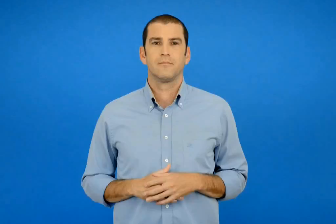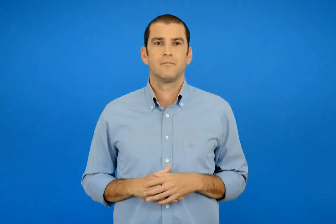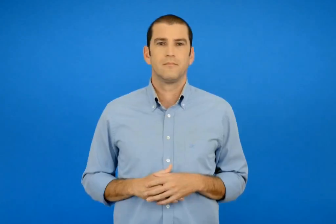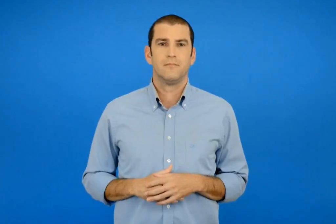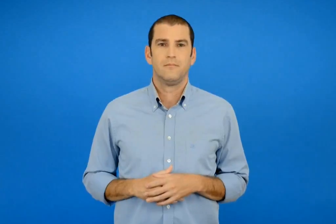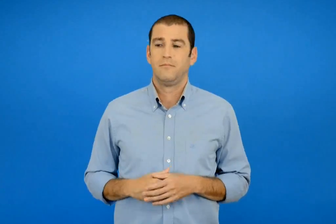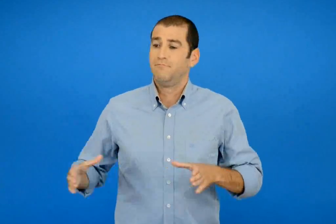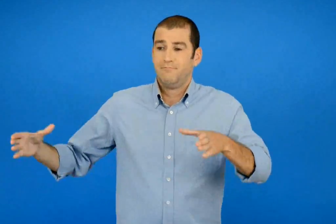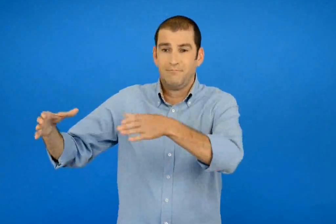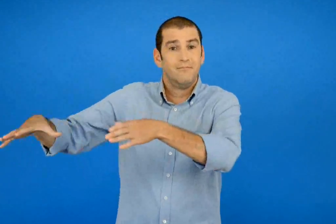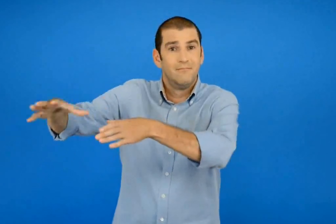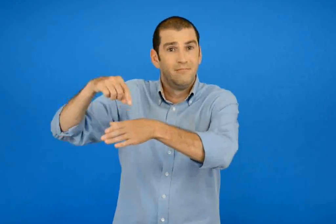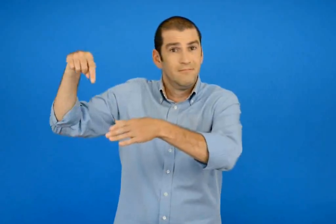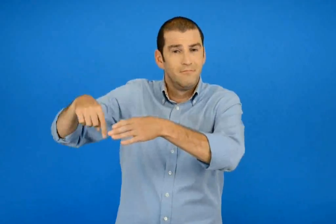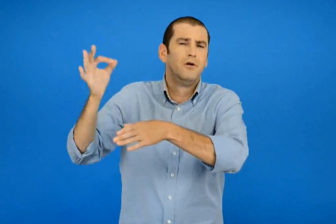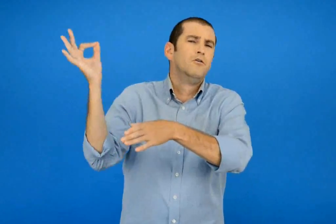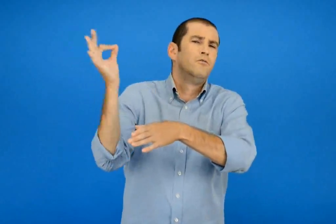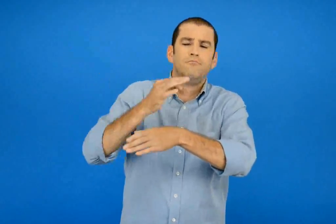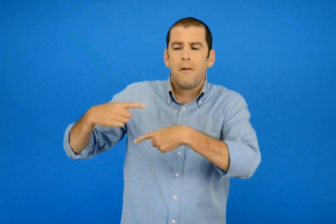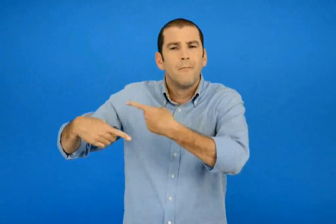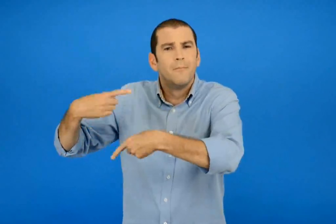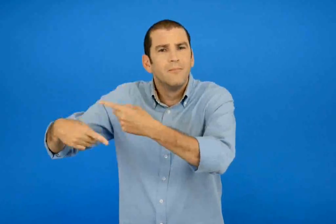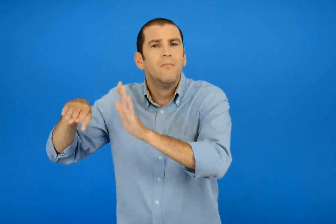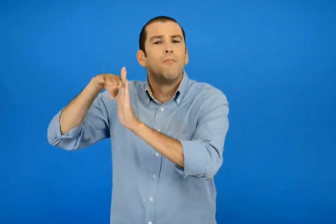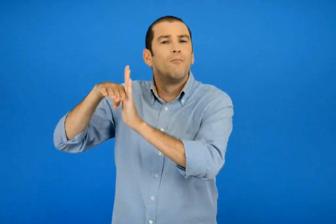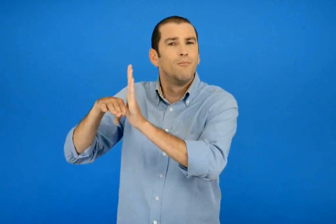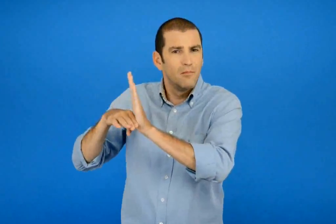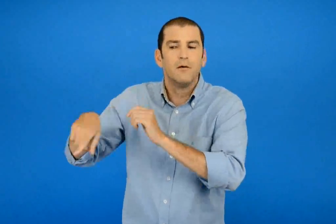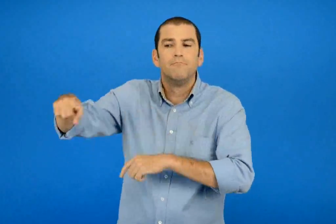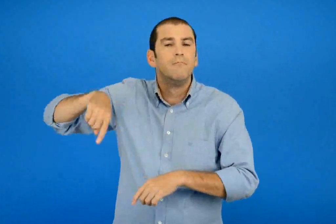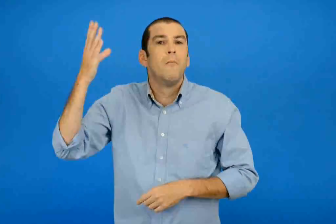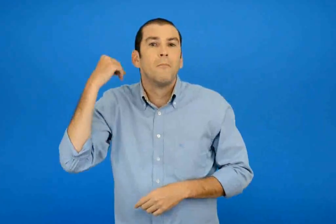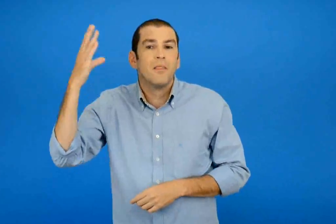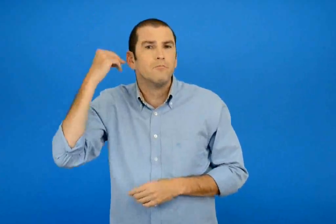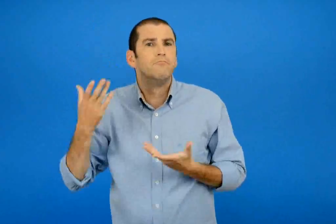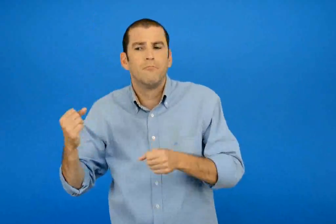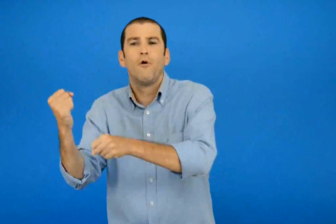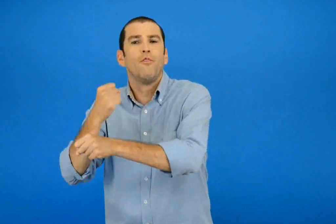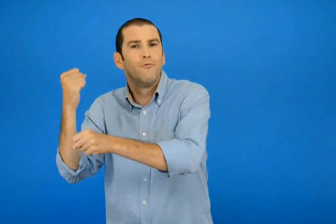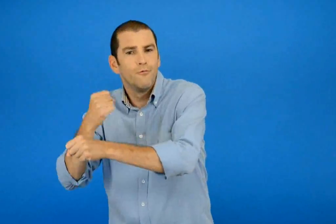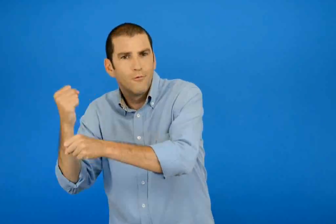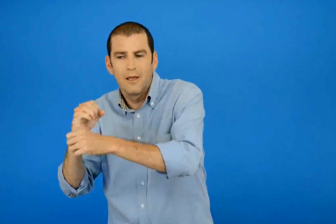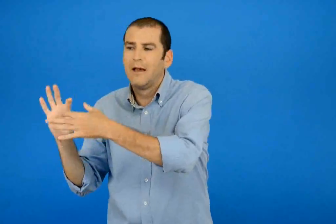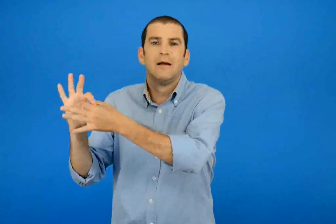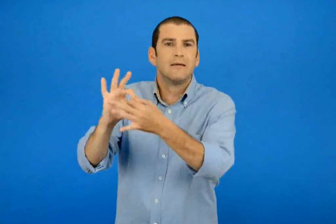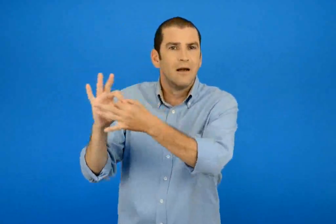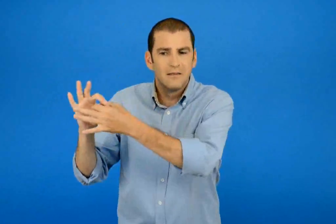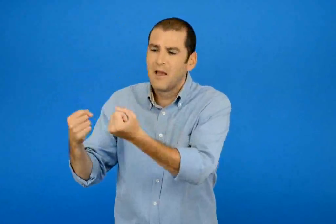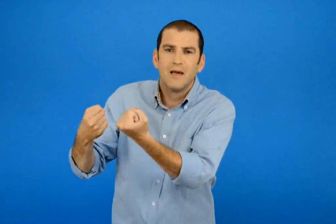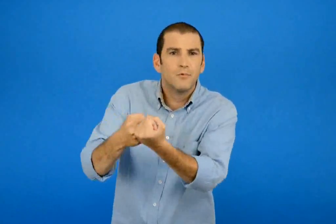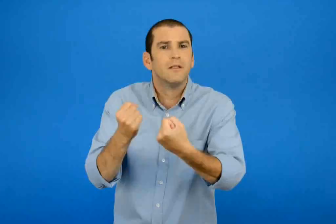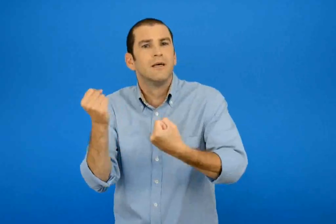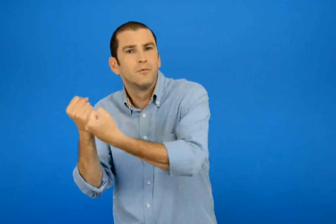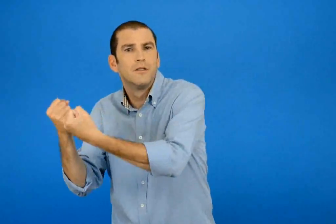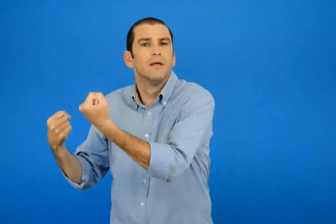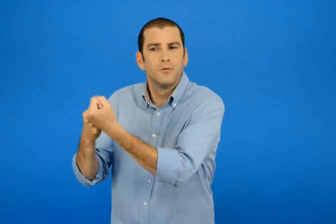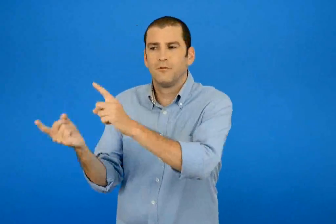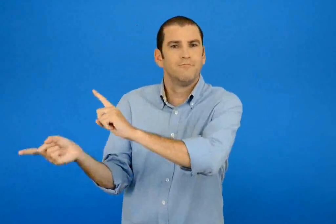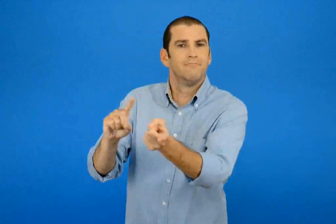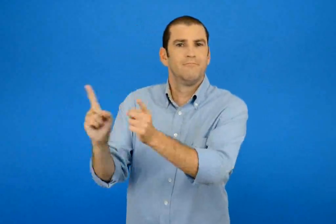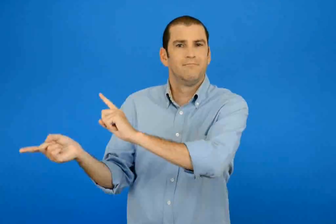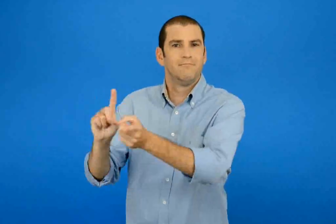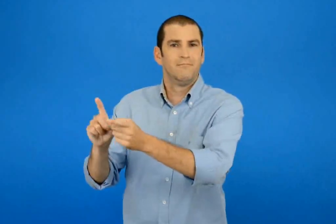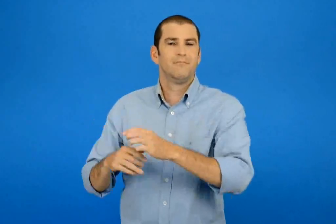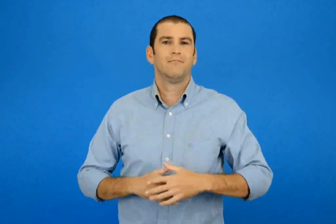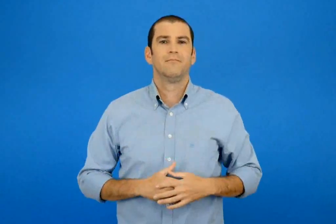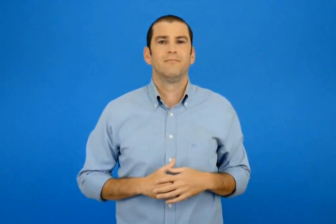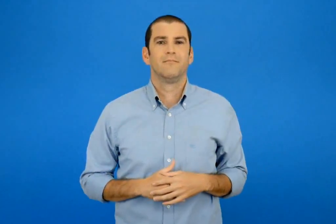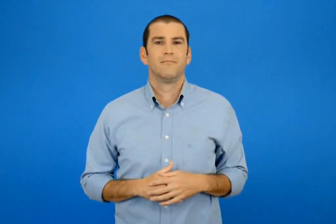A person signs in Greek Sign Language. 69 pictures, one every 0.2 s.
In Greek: μέσα από ωραίες περιπέτειες μαθαίνουν να δουλεύουν και να συνεργάζονται στηρίζοντας ο ένας τον άλλο
